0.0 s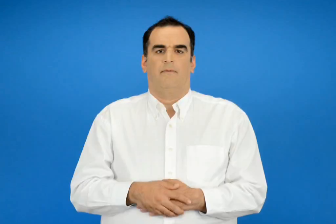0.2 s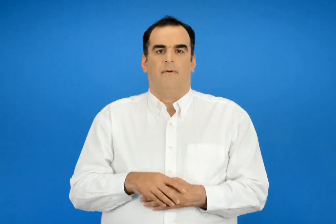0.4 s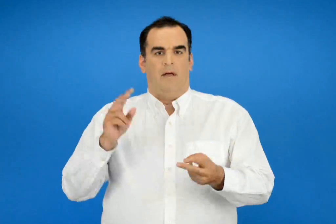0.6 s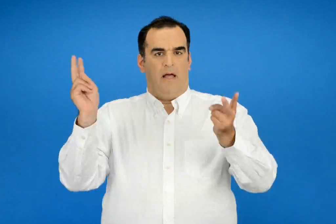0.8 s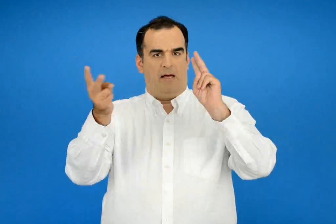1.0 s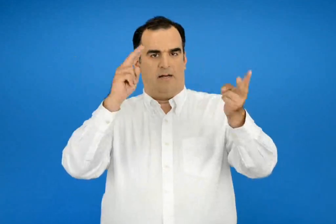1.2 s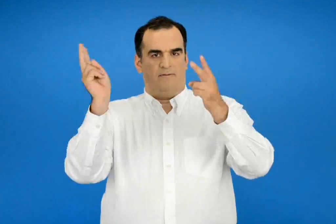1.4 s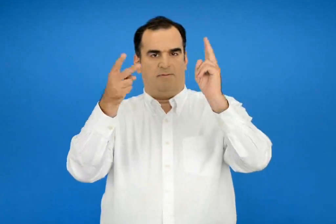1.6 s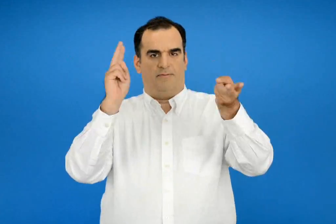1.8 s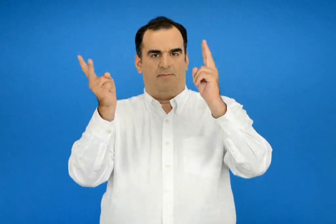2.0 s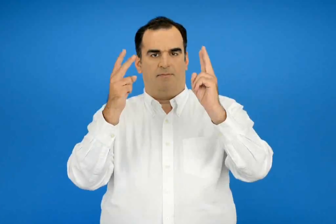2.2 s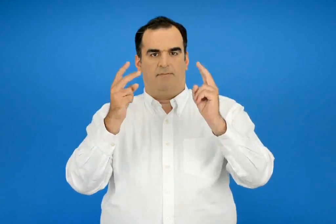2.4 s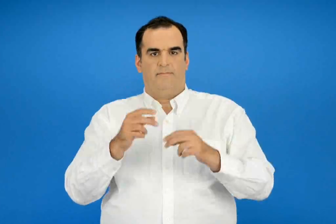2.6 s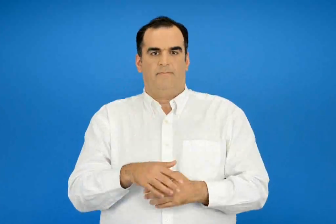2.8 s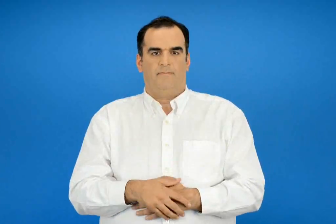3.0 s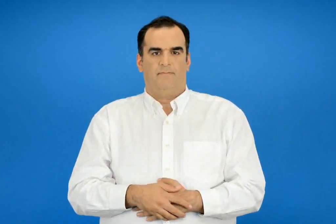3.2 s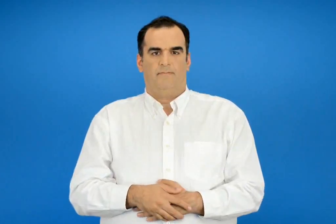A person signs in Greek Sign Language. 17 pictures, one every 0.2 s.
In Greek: ο αέρας
